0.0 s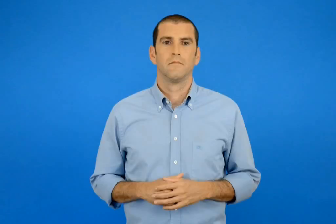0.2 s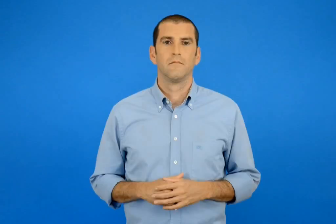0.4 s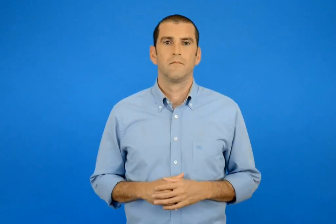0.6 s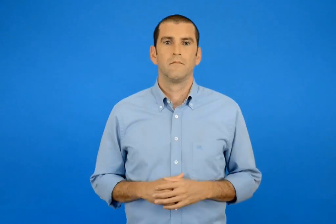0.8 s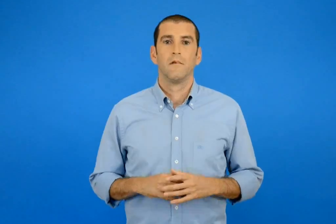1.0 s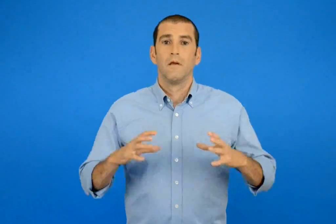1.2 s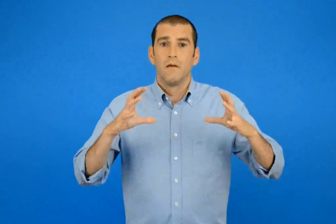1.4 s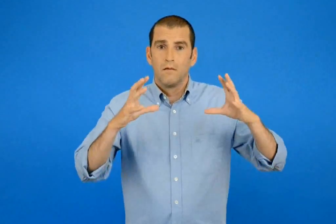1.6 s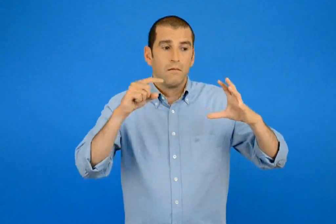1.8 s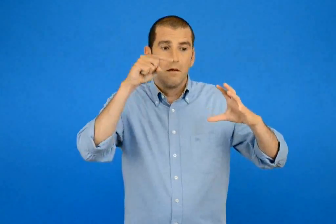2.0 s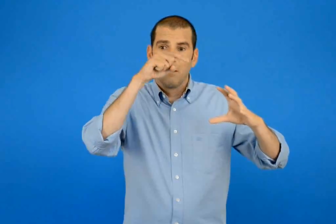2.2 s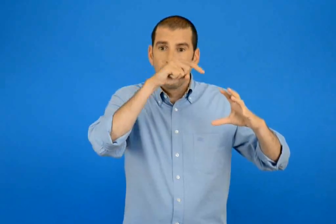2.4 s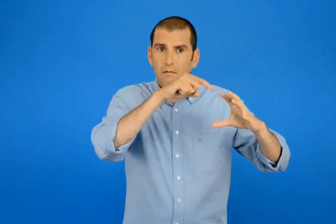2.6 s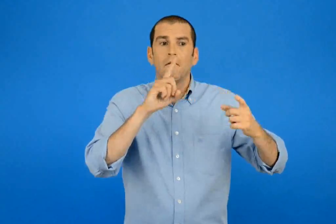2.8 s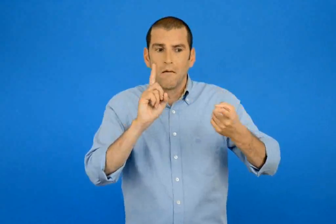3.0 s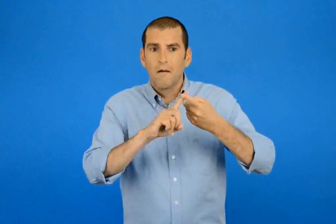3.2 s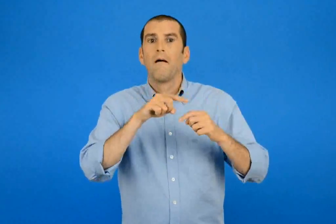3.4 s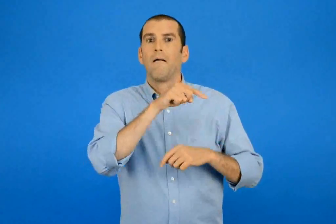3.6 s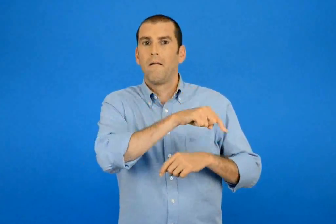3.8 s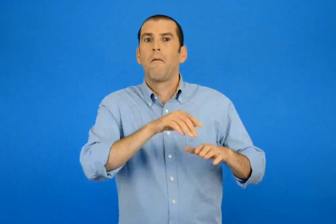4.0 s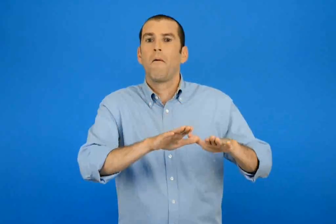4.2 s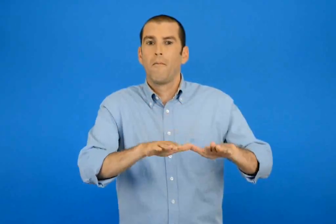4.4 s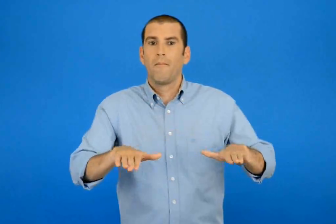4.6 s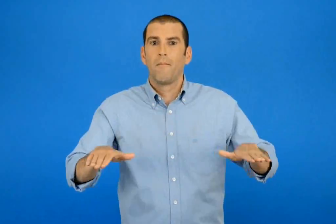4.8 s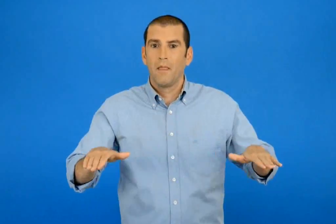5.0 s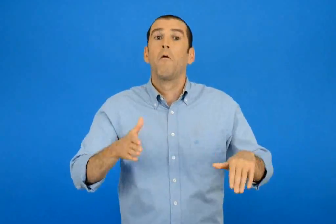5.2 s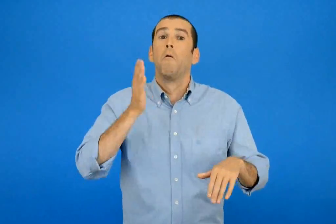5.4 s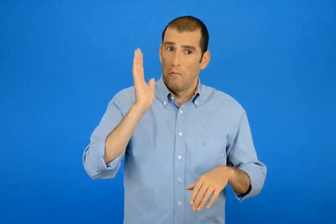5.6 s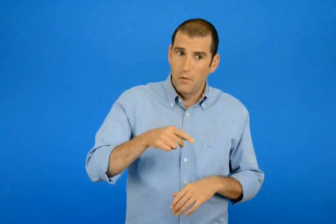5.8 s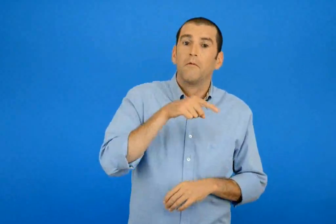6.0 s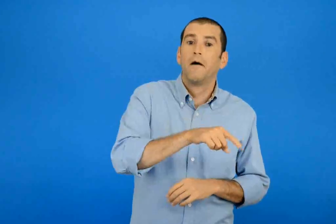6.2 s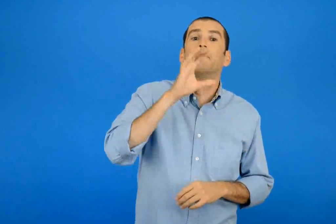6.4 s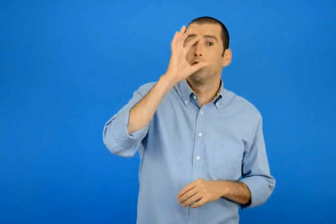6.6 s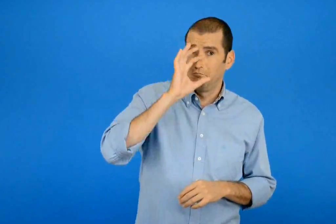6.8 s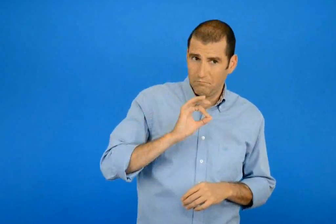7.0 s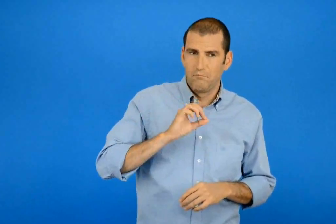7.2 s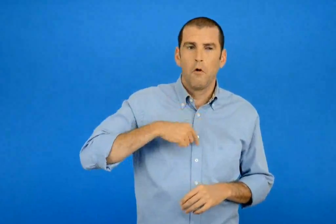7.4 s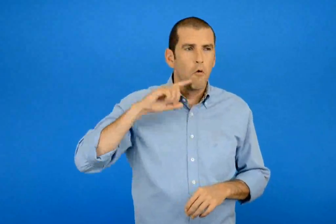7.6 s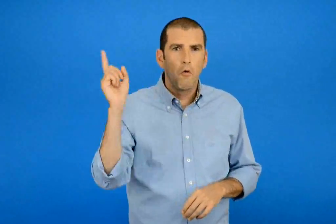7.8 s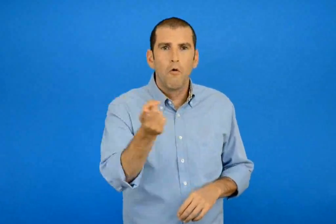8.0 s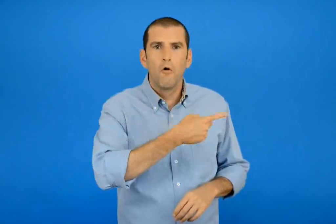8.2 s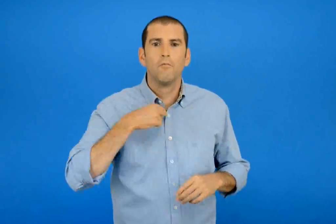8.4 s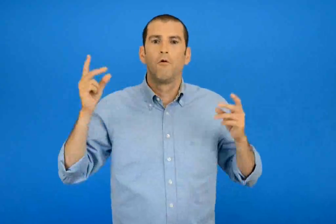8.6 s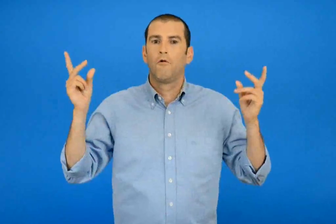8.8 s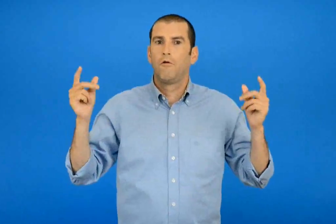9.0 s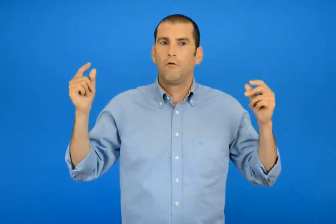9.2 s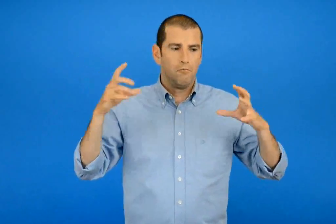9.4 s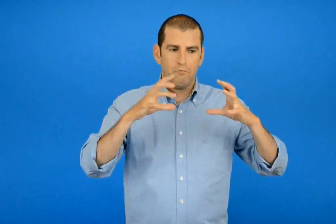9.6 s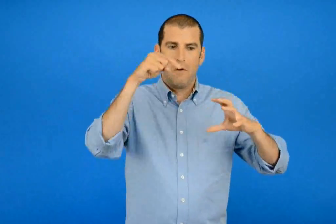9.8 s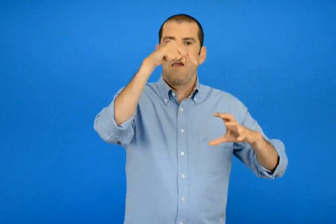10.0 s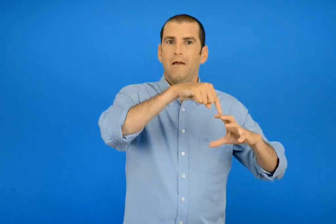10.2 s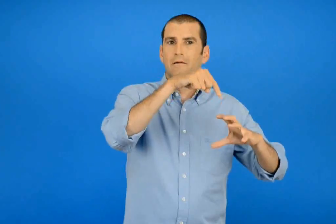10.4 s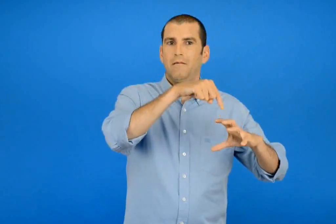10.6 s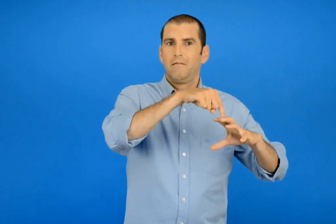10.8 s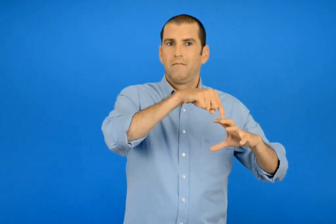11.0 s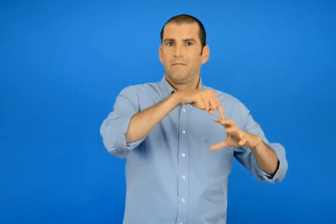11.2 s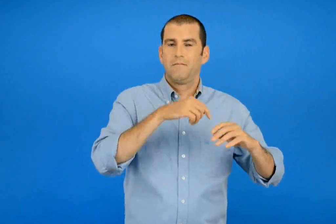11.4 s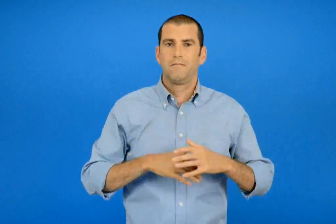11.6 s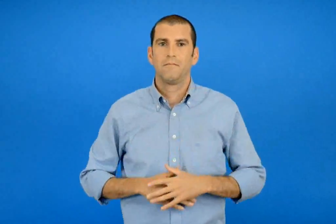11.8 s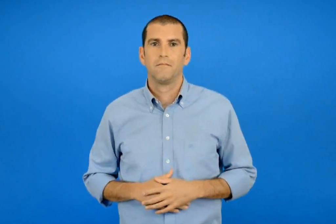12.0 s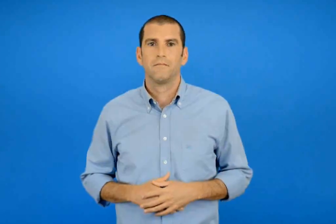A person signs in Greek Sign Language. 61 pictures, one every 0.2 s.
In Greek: μπορεί κι εκεί να βρω παιδιά μπορεί κι αυτό να γινει και όλοι να χορέψουμε κει πάνω στη σελήνη
